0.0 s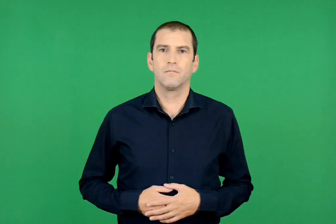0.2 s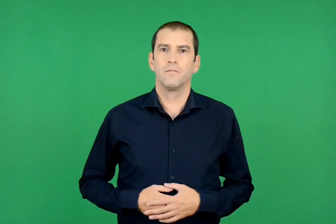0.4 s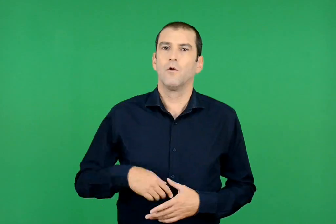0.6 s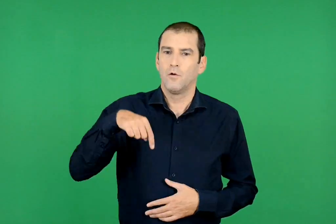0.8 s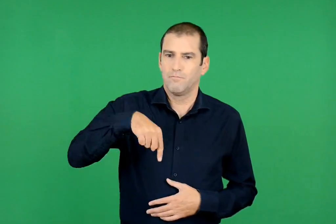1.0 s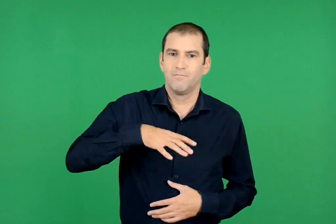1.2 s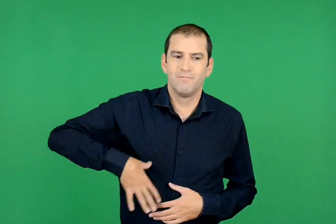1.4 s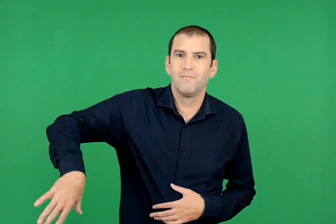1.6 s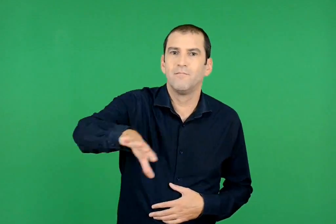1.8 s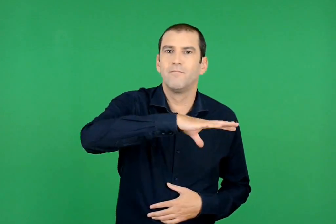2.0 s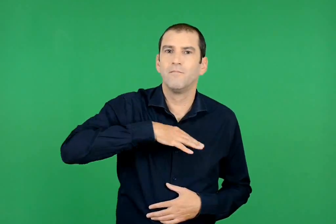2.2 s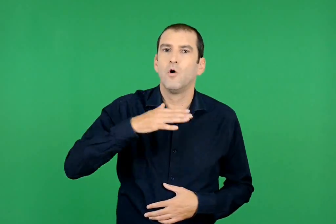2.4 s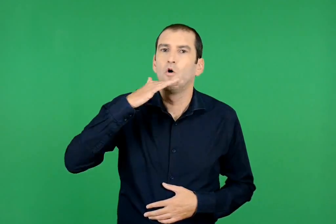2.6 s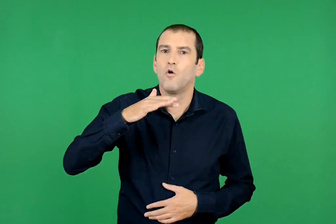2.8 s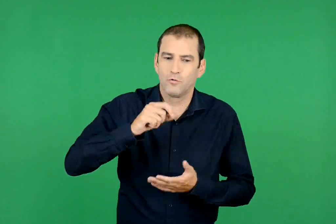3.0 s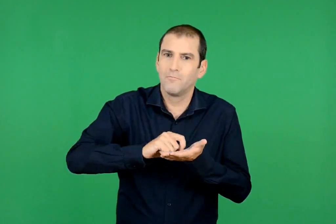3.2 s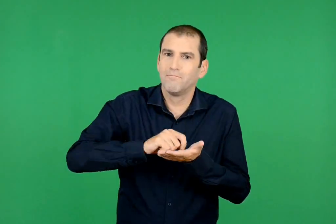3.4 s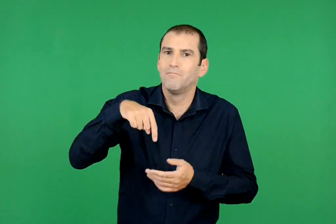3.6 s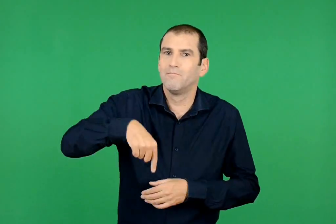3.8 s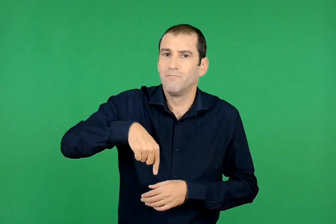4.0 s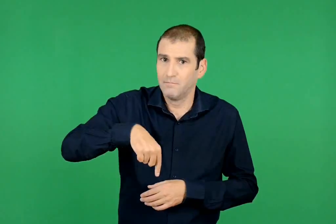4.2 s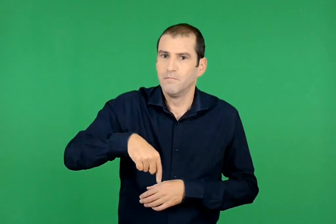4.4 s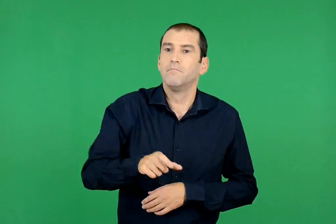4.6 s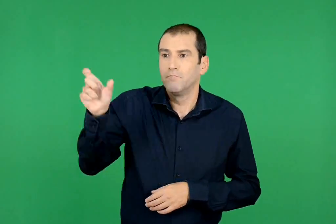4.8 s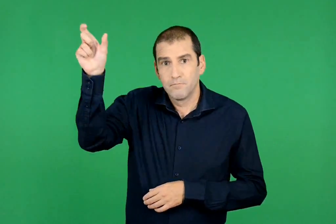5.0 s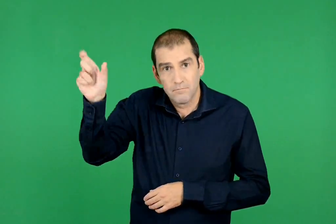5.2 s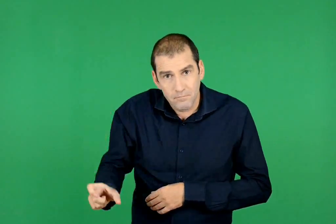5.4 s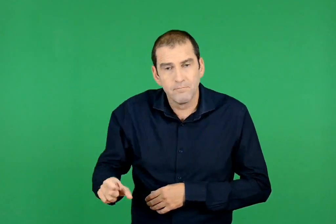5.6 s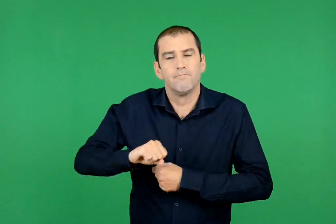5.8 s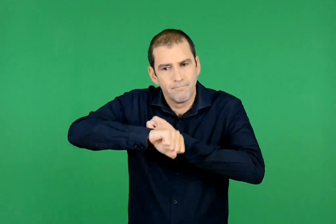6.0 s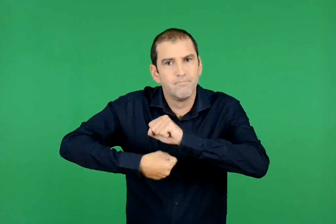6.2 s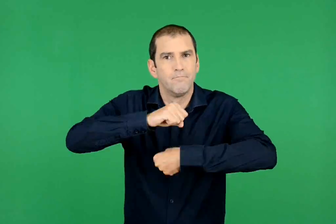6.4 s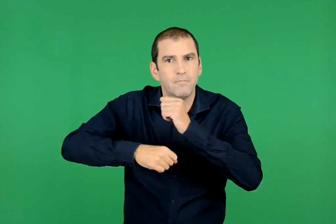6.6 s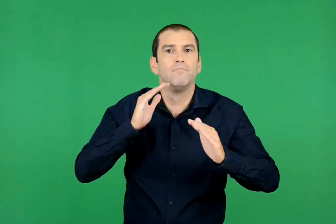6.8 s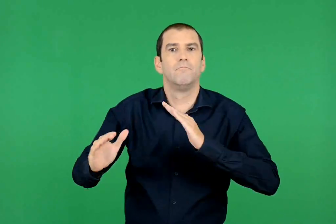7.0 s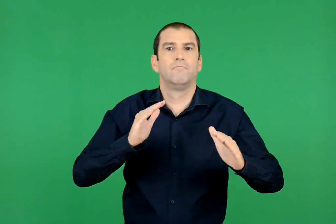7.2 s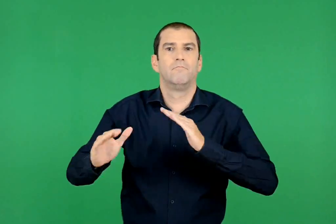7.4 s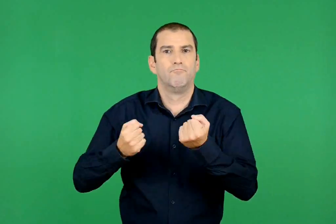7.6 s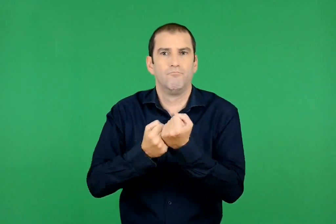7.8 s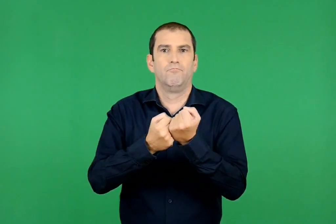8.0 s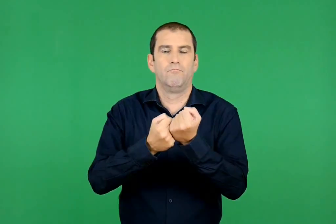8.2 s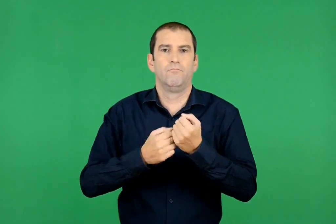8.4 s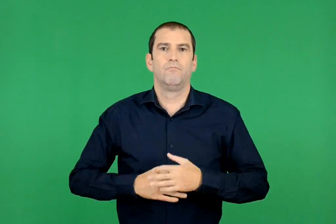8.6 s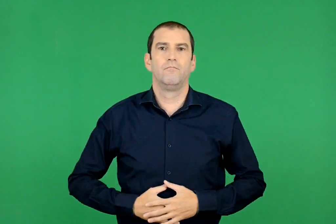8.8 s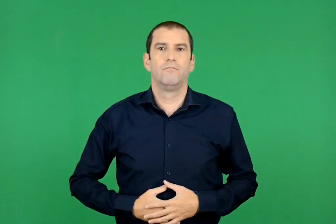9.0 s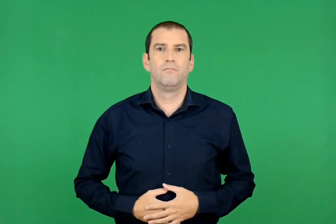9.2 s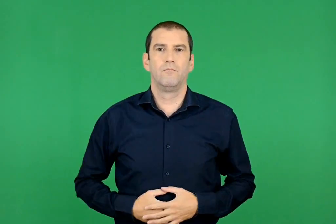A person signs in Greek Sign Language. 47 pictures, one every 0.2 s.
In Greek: υπερασπίστηκε τη γλώσσα που μιλάμε σήμερα , τη δημοτική
